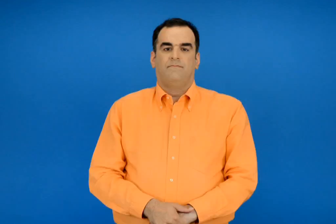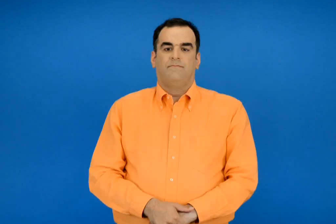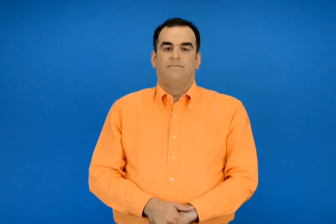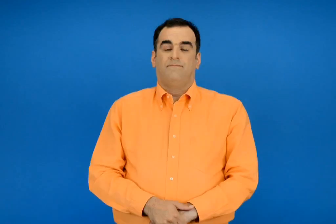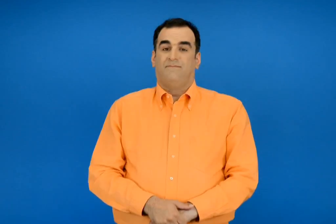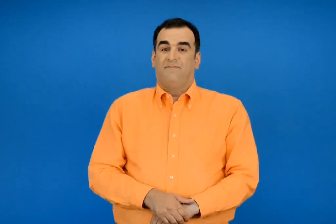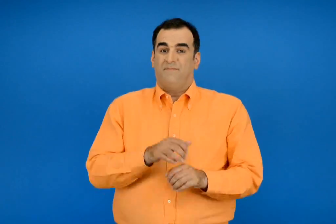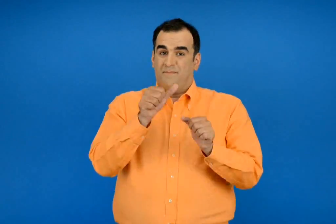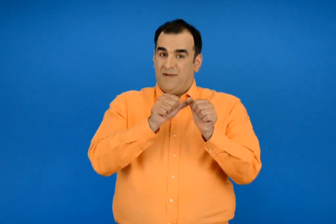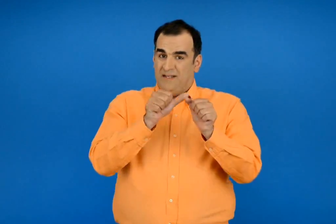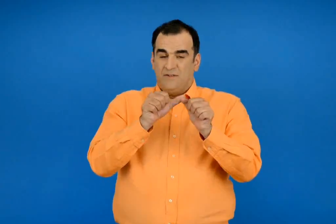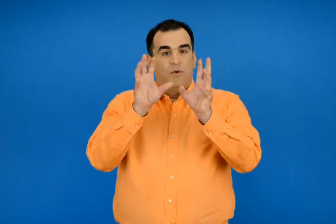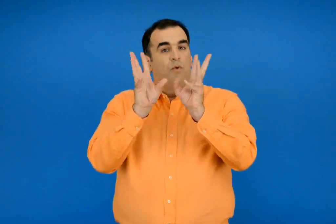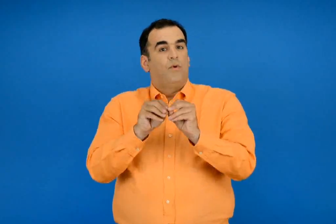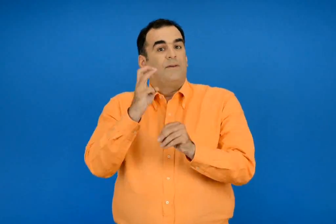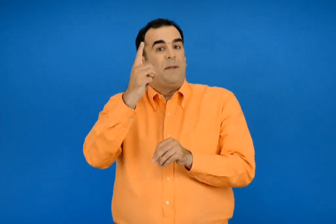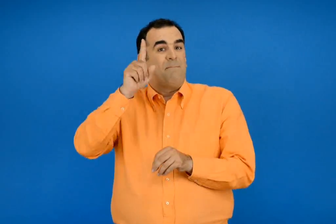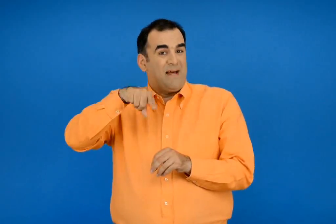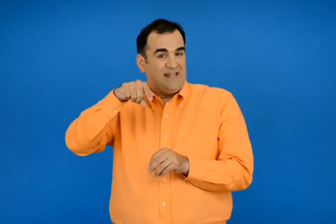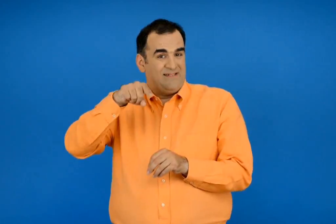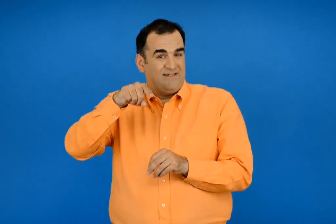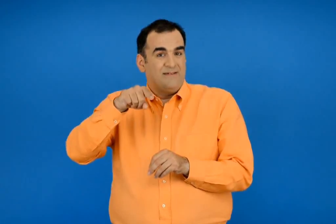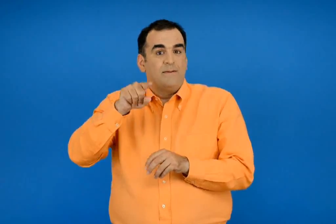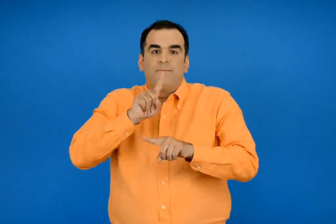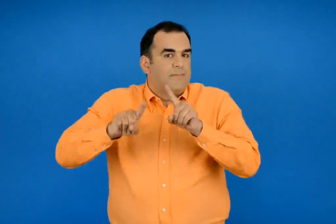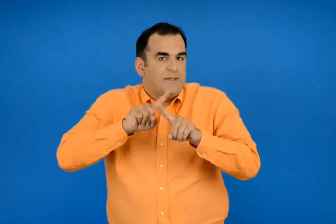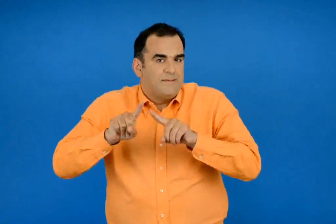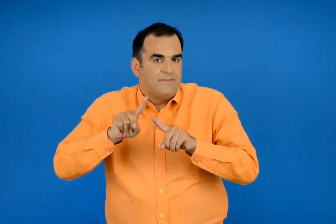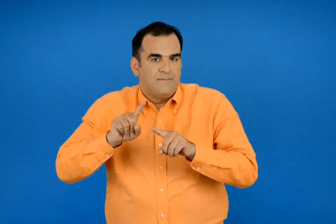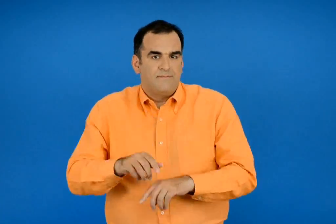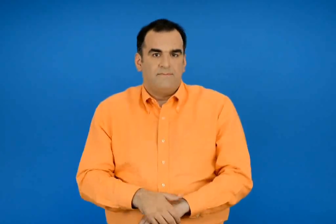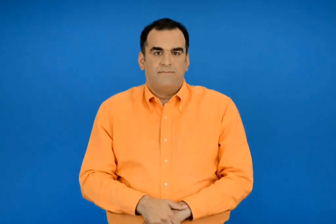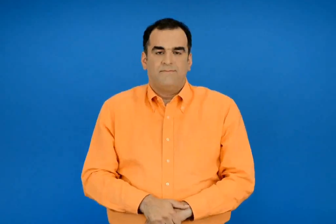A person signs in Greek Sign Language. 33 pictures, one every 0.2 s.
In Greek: ποιοι μήνες έχουν 31 ημέρες ;
